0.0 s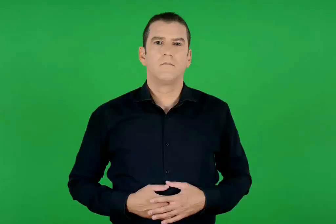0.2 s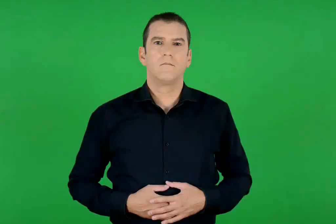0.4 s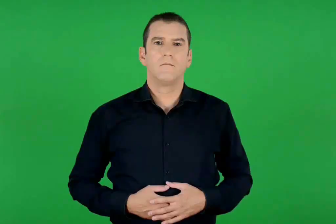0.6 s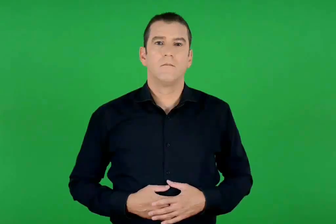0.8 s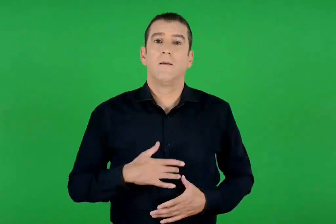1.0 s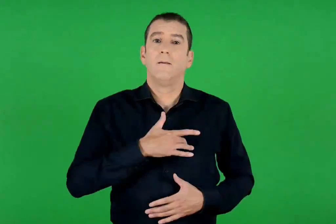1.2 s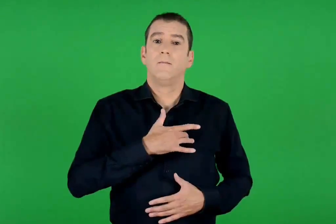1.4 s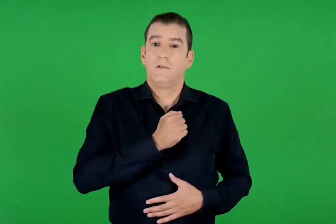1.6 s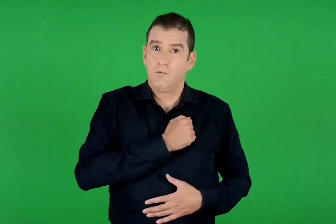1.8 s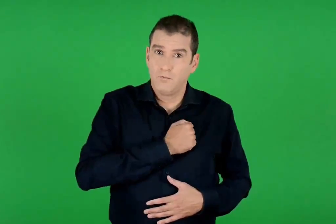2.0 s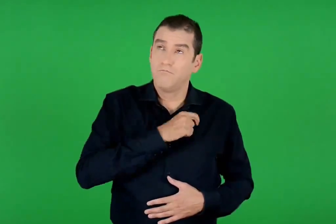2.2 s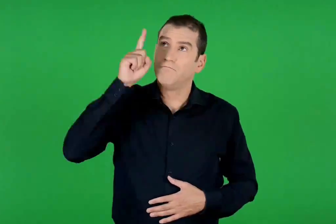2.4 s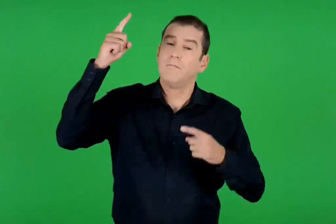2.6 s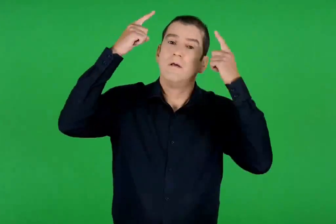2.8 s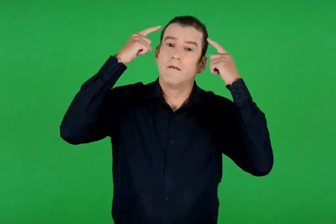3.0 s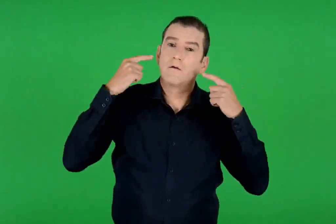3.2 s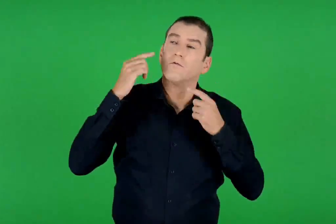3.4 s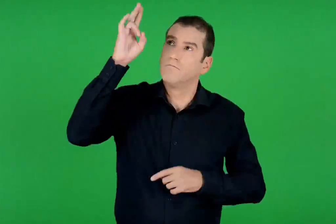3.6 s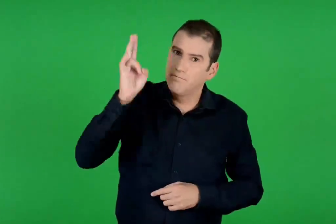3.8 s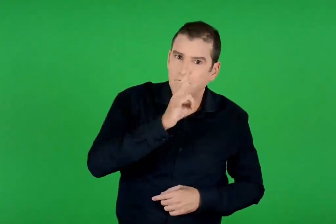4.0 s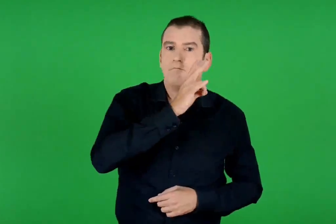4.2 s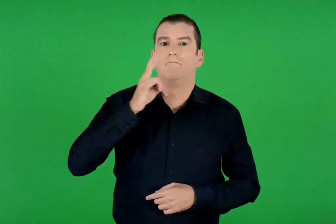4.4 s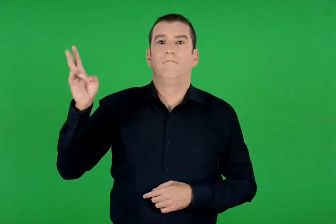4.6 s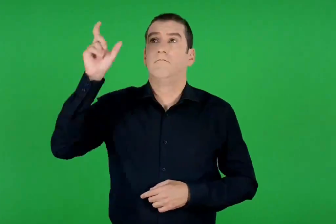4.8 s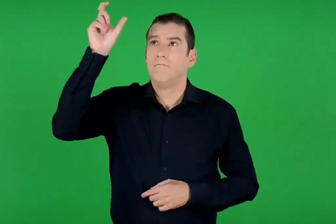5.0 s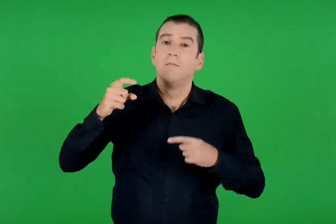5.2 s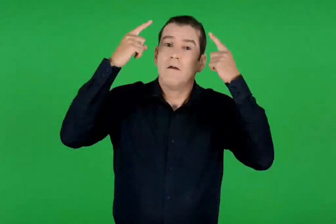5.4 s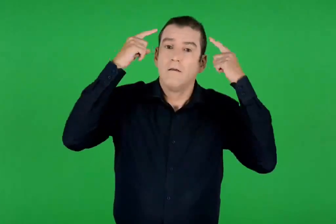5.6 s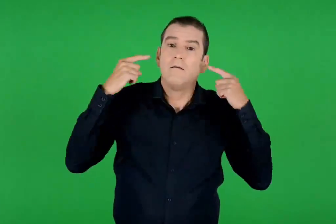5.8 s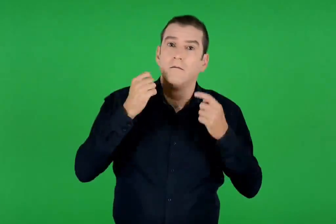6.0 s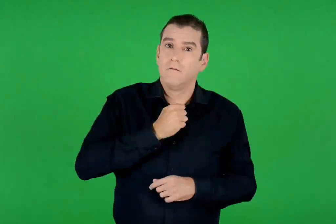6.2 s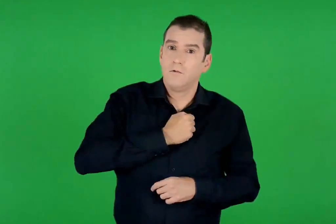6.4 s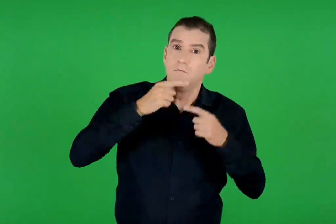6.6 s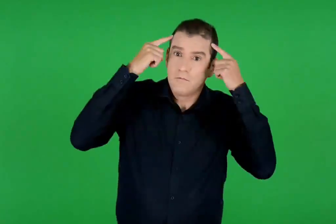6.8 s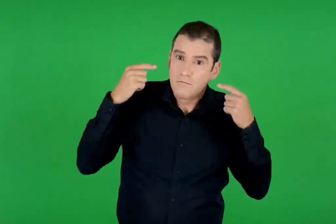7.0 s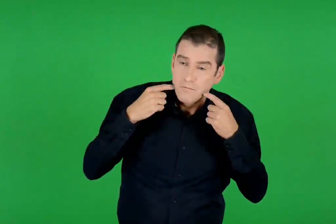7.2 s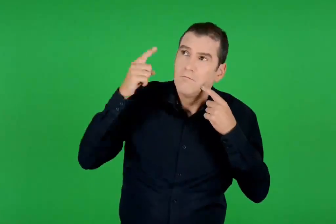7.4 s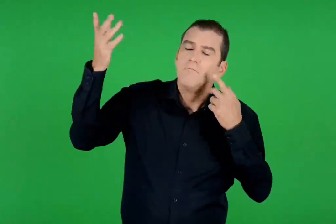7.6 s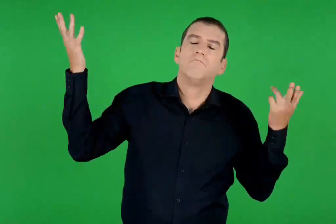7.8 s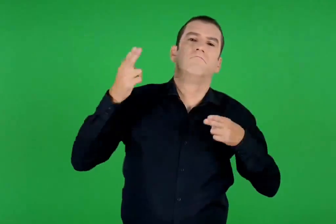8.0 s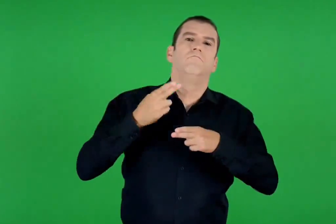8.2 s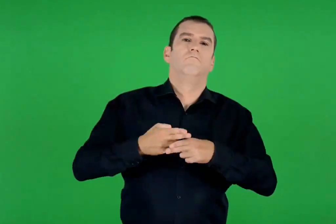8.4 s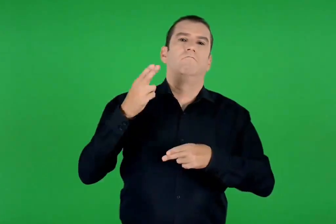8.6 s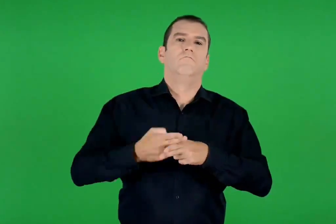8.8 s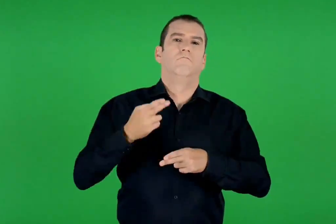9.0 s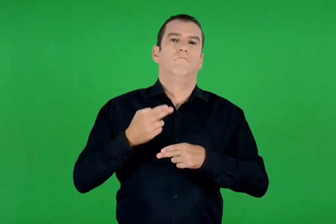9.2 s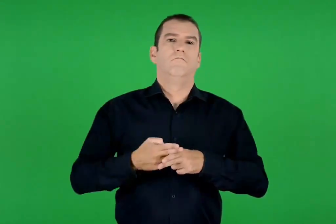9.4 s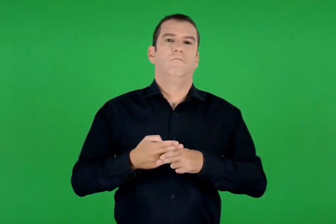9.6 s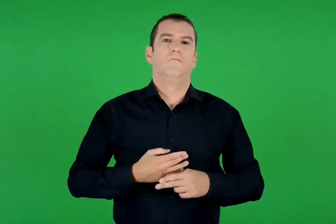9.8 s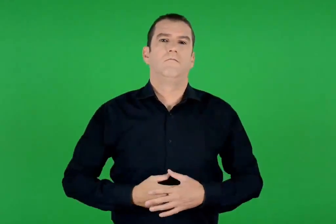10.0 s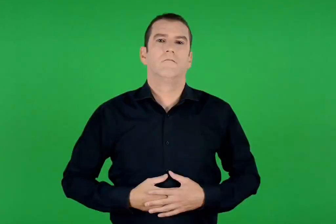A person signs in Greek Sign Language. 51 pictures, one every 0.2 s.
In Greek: ψυχή μου , ευλόγησε τον κύριο κύριε , θεέ μου , πόσο είσαι μεγάλος
